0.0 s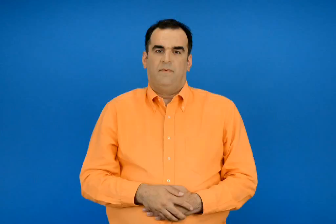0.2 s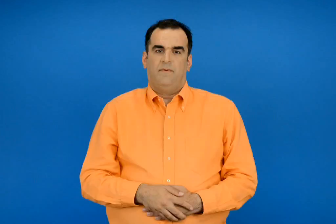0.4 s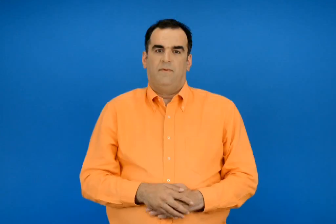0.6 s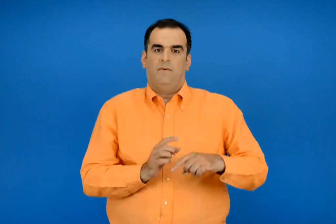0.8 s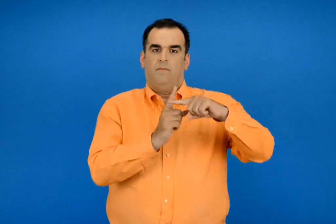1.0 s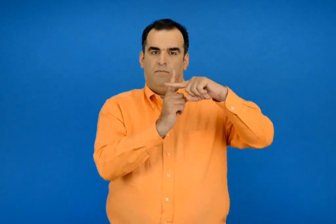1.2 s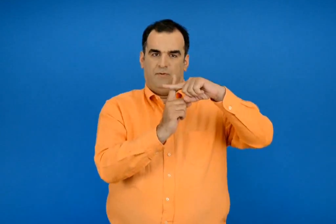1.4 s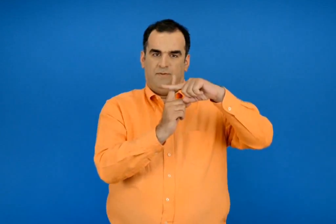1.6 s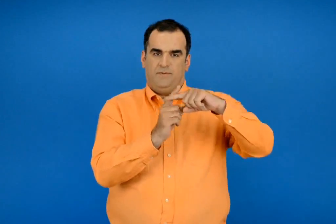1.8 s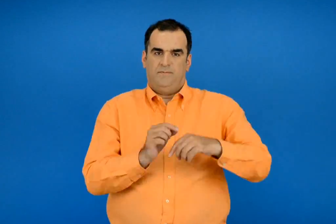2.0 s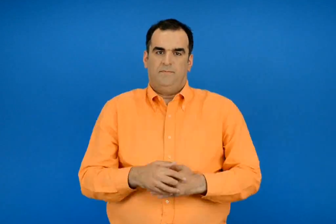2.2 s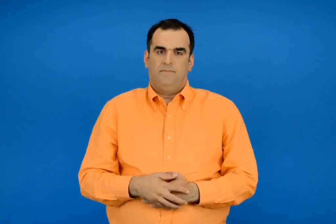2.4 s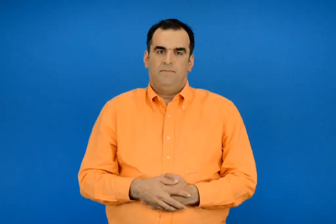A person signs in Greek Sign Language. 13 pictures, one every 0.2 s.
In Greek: πρόσθεση
